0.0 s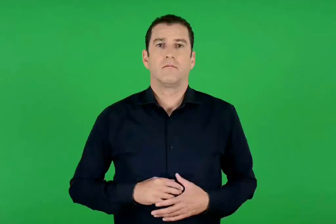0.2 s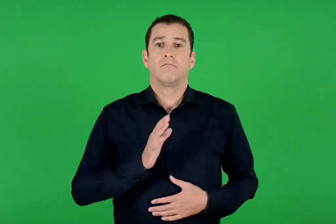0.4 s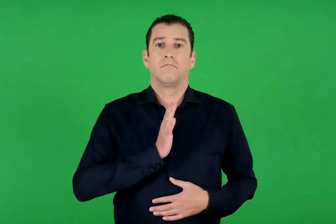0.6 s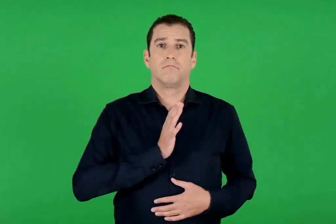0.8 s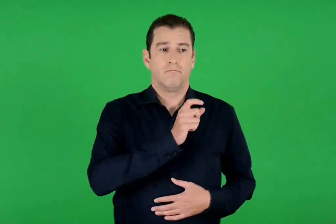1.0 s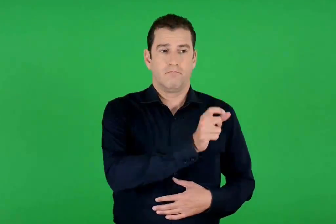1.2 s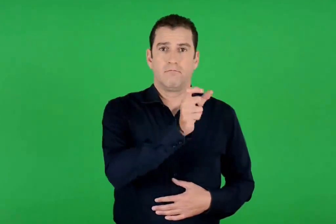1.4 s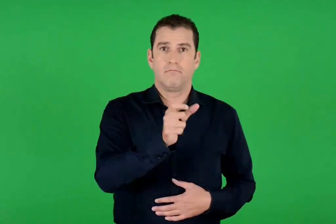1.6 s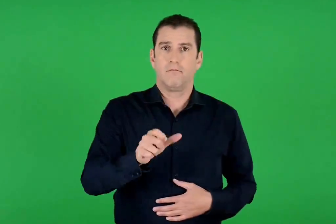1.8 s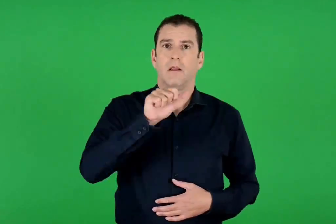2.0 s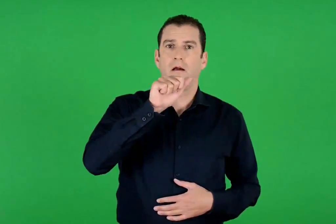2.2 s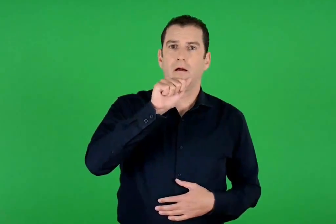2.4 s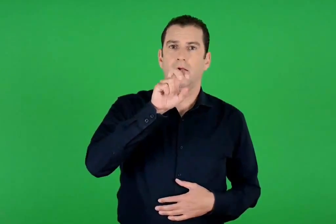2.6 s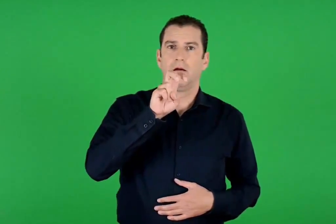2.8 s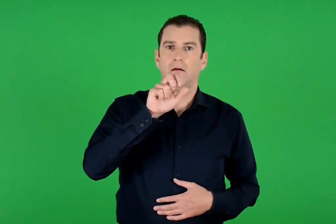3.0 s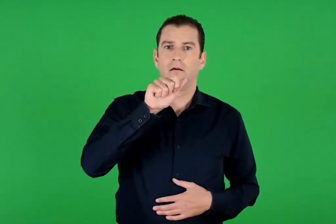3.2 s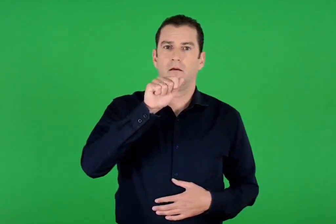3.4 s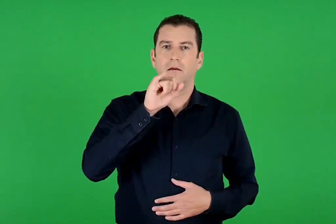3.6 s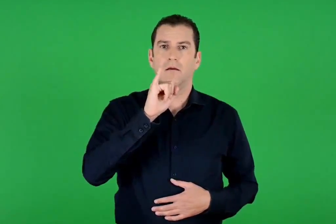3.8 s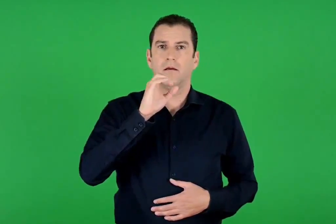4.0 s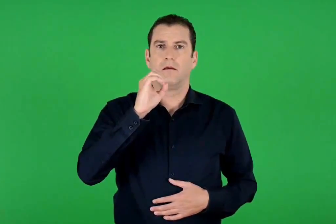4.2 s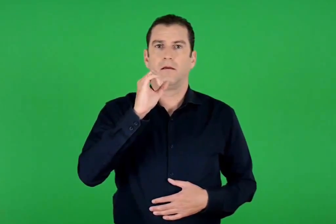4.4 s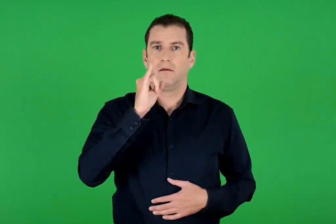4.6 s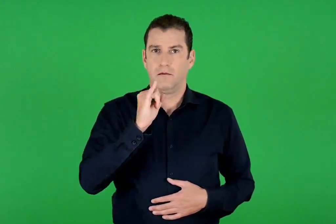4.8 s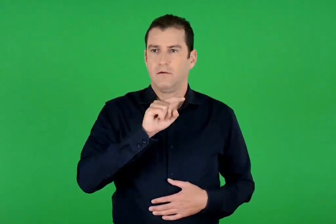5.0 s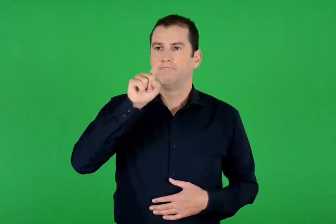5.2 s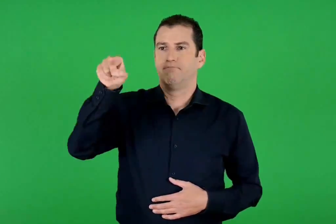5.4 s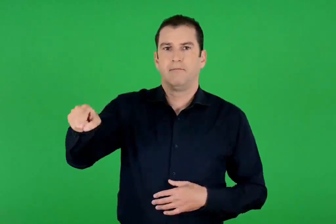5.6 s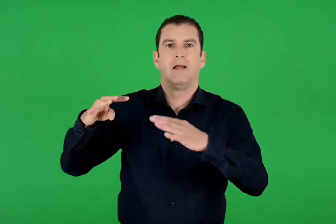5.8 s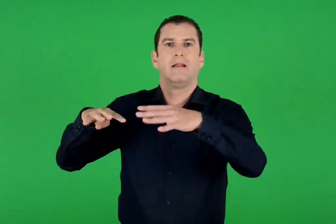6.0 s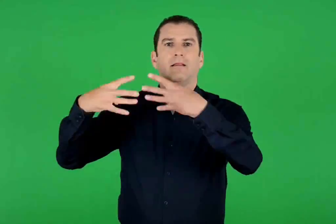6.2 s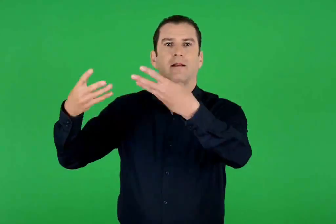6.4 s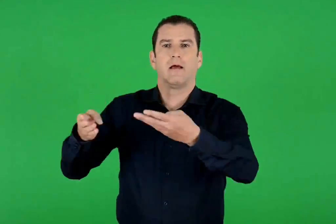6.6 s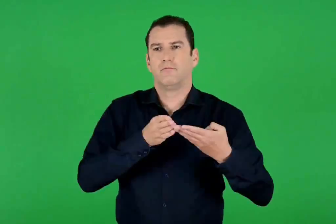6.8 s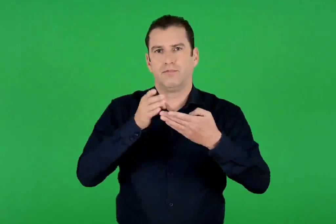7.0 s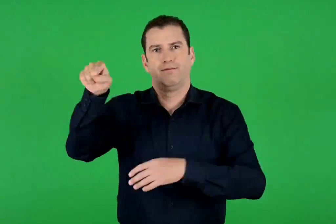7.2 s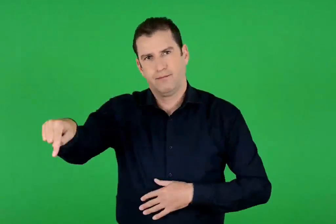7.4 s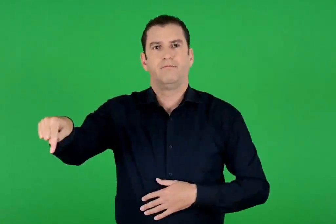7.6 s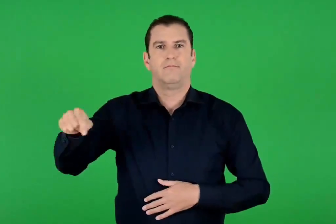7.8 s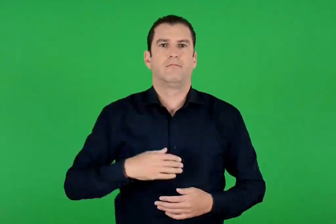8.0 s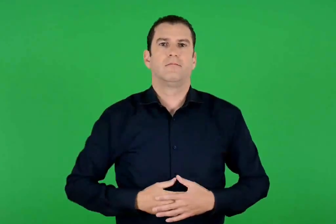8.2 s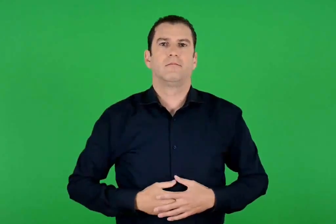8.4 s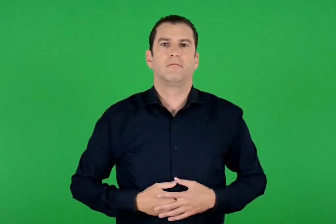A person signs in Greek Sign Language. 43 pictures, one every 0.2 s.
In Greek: οι αχαιοί φτάνουν στην τροία
